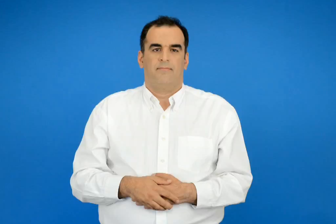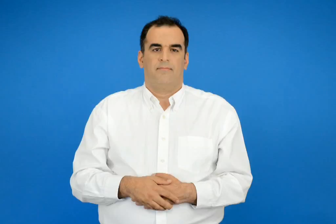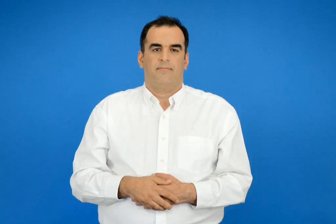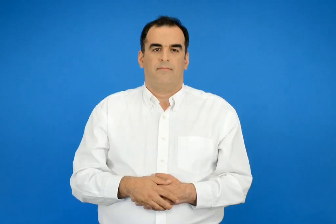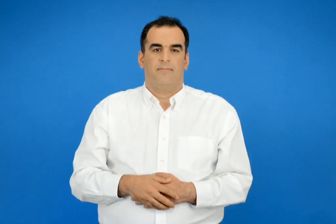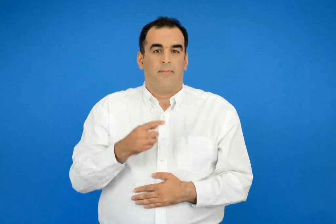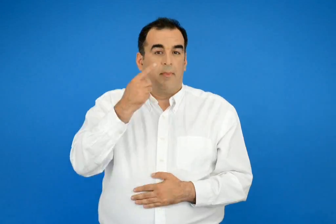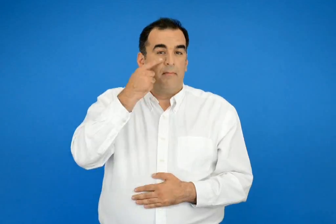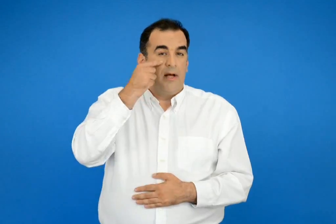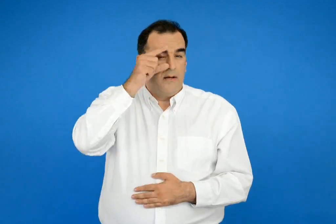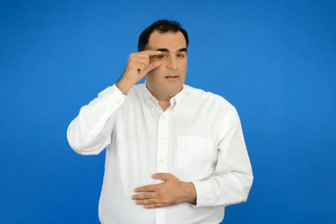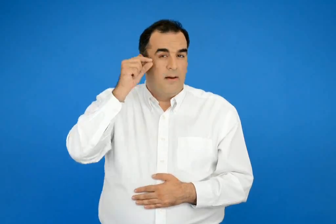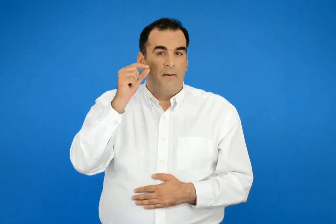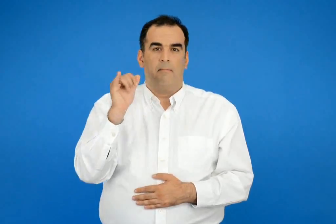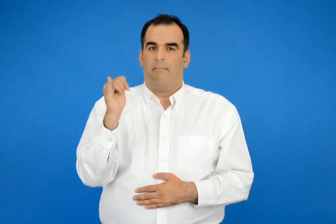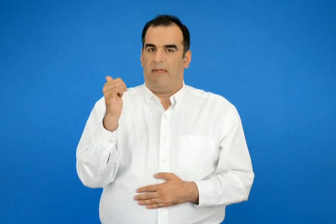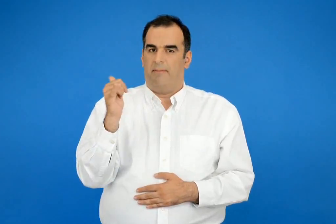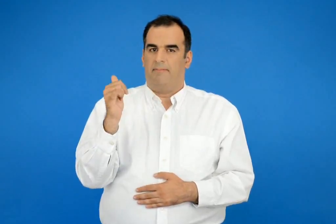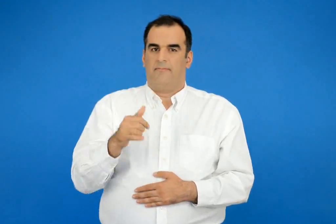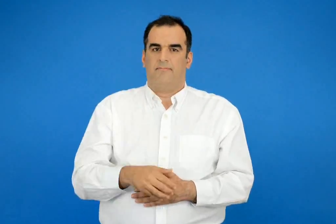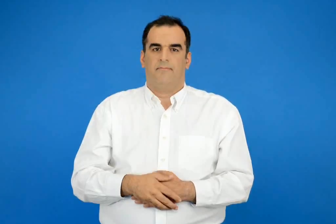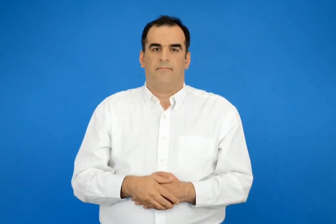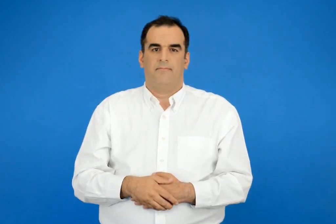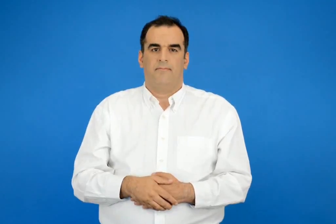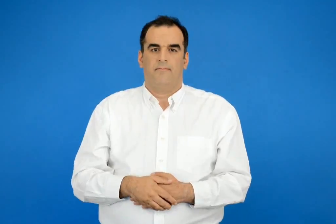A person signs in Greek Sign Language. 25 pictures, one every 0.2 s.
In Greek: τα ματιά της είναι μπλε
